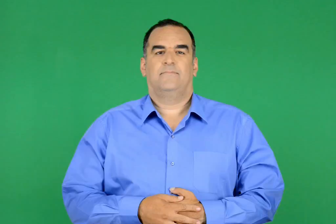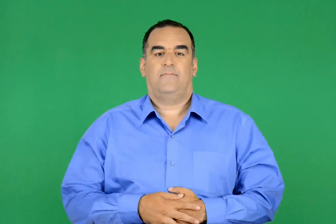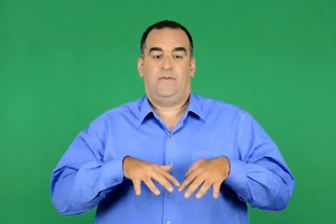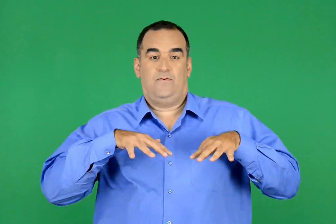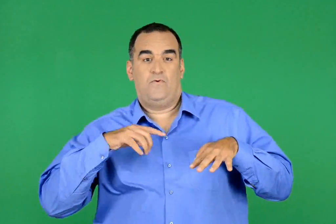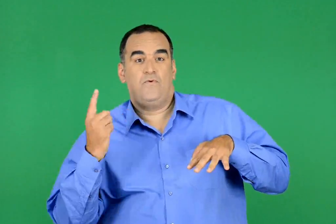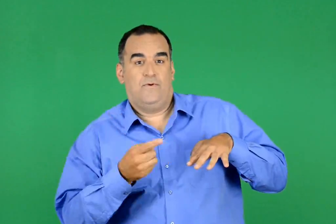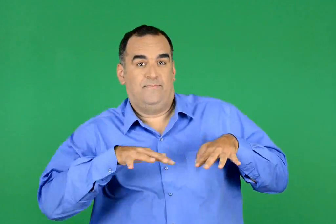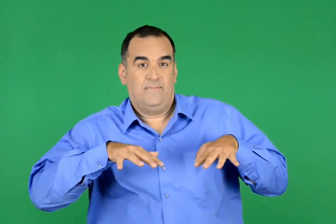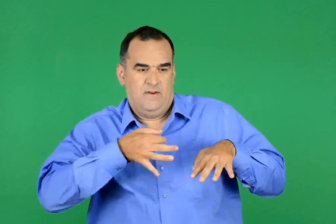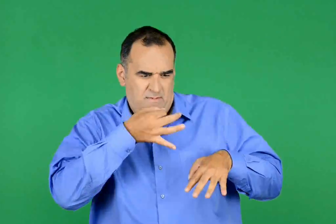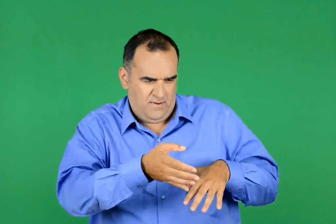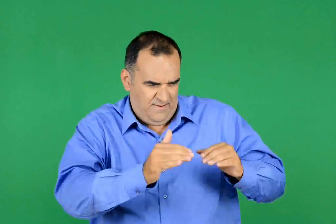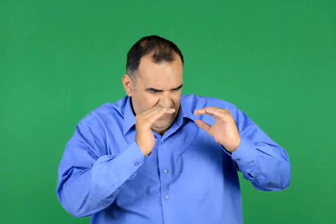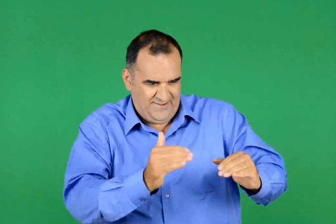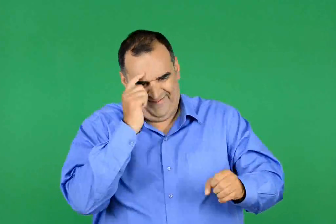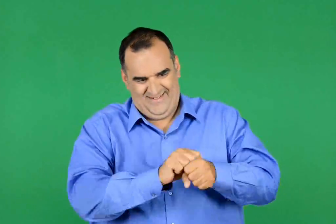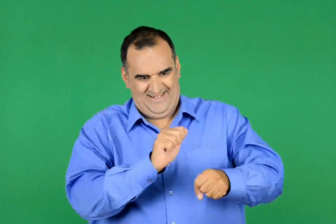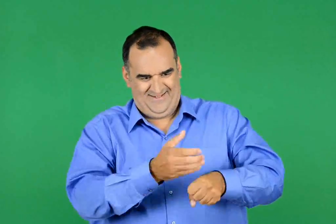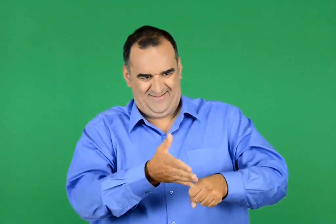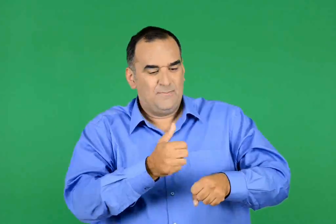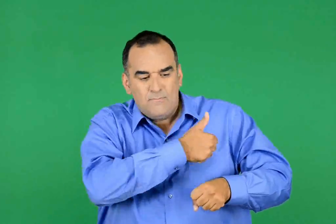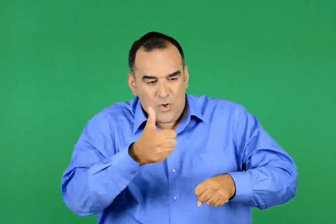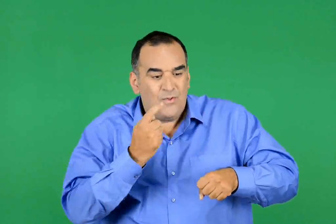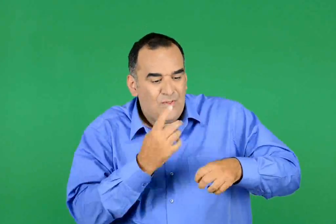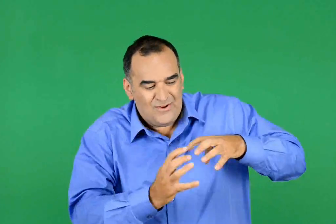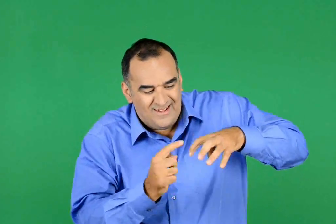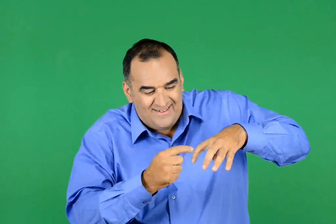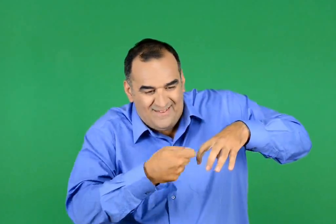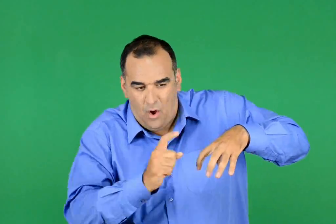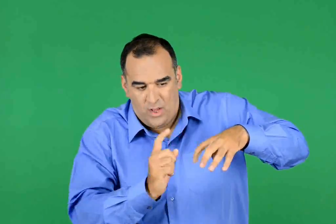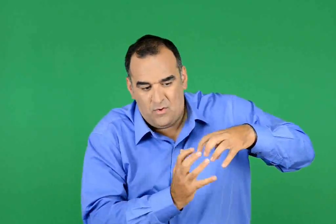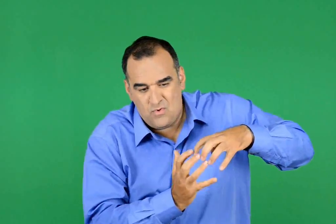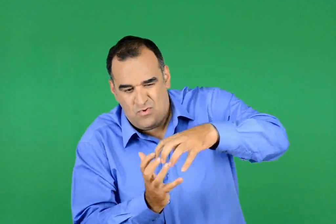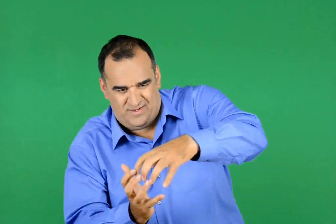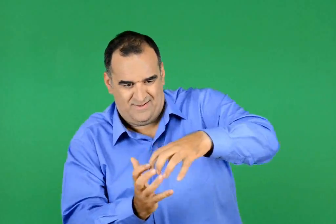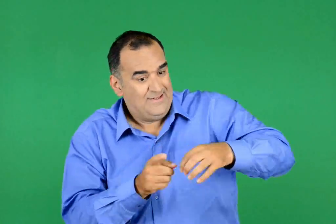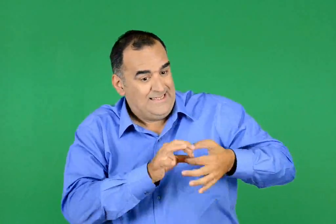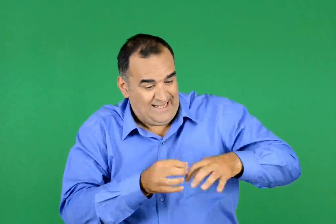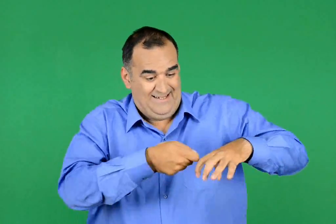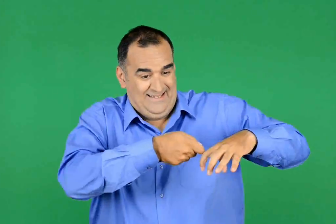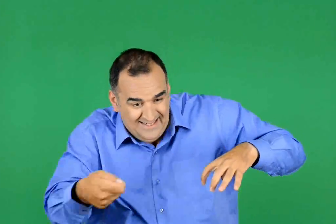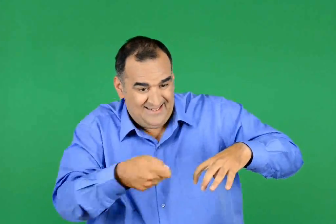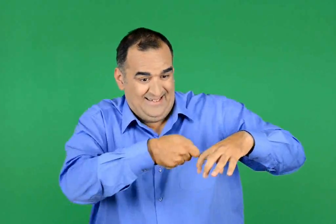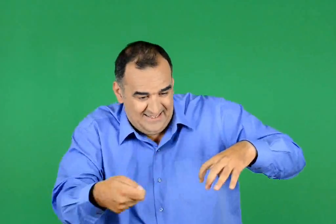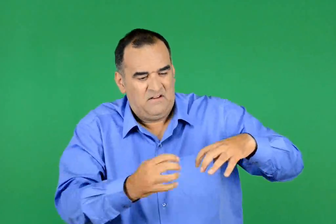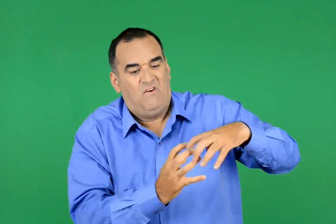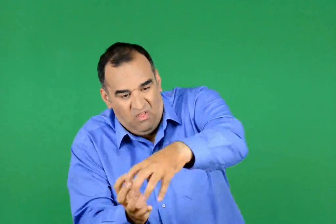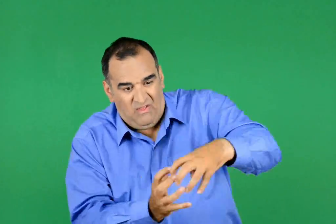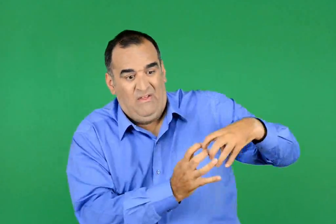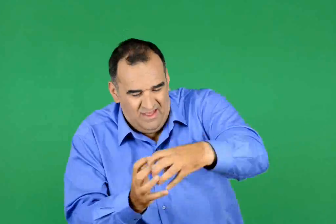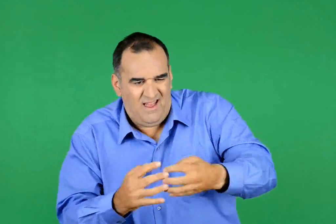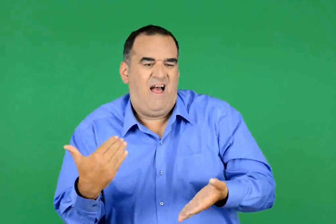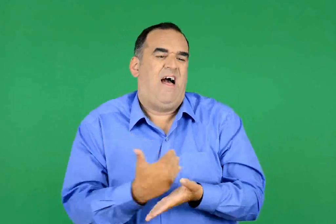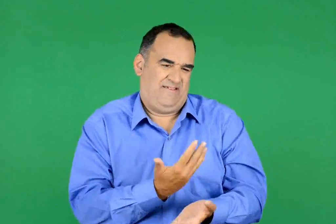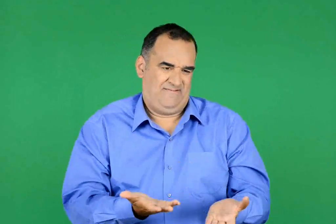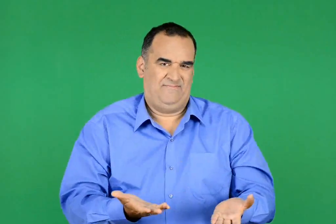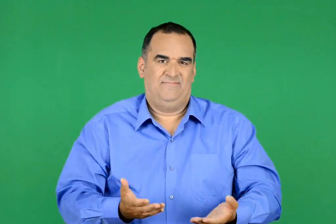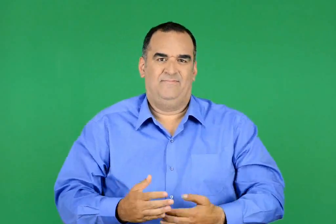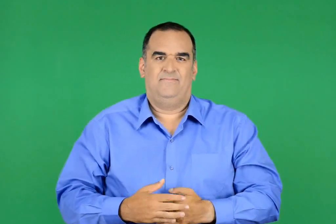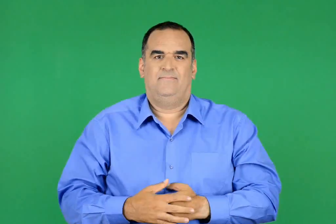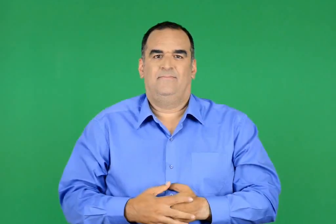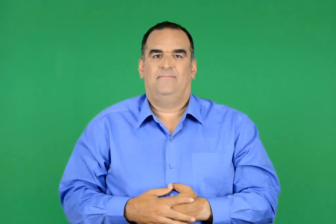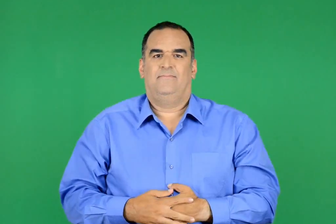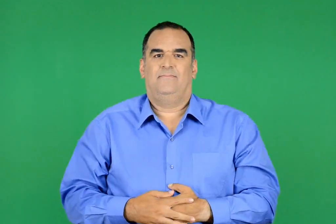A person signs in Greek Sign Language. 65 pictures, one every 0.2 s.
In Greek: στάσου , µωρέ κουτέ , του φωνάζουν. νομίζεις πως εσένα τραβούμε ή το δόντι σου ; έτσι που κάνεις δε θα βγει ποτέ
